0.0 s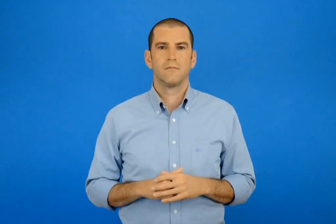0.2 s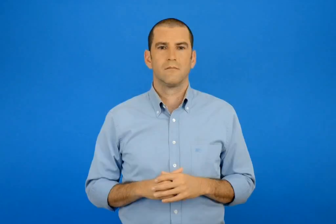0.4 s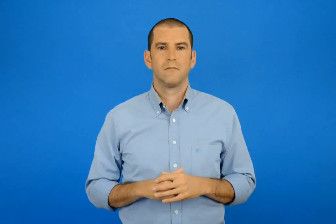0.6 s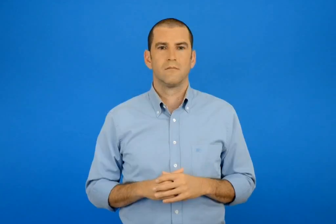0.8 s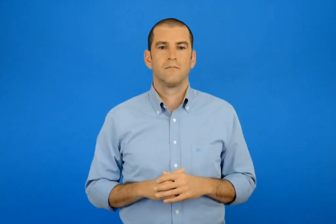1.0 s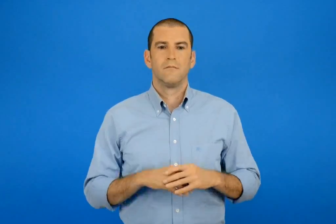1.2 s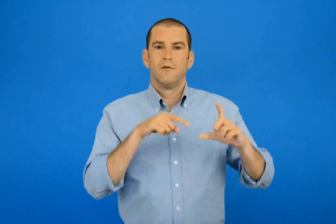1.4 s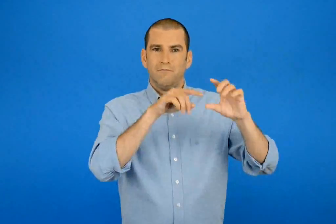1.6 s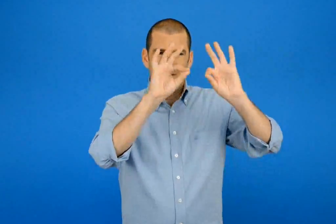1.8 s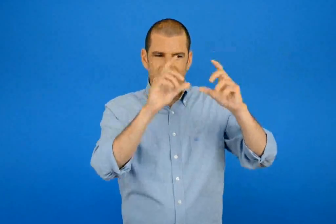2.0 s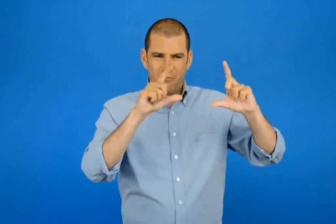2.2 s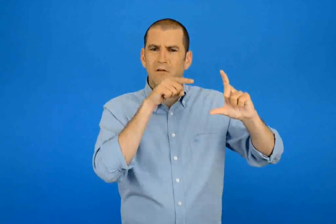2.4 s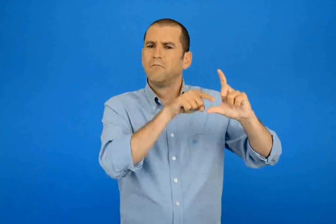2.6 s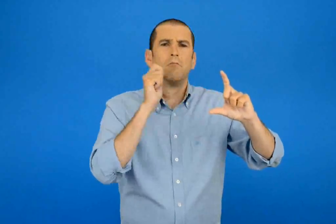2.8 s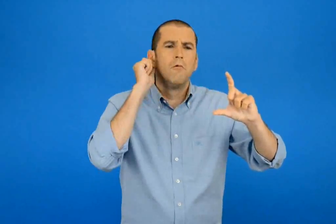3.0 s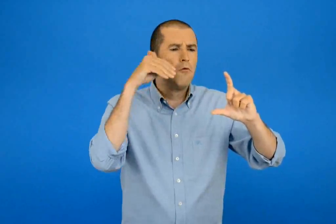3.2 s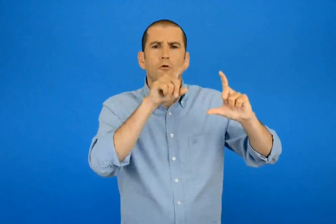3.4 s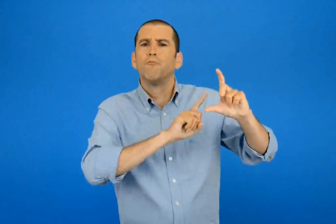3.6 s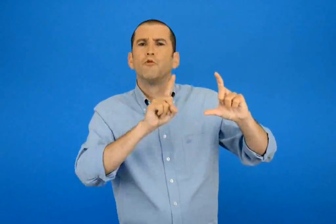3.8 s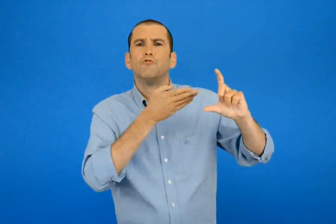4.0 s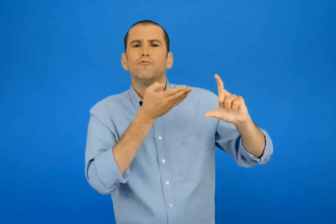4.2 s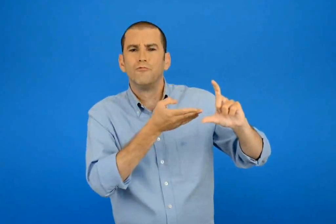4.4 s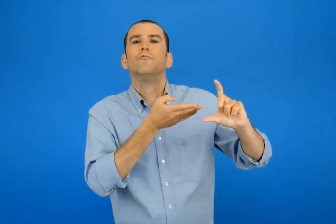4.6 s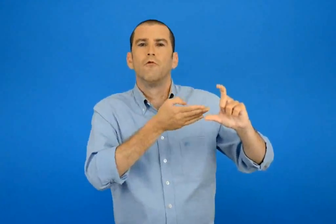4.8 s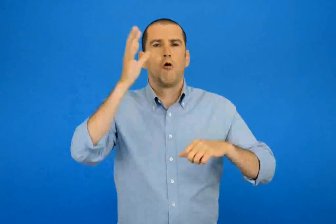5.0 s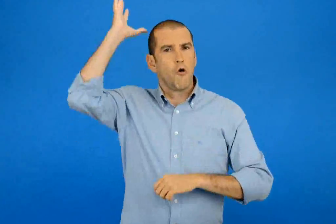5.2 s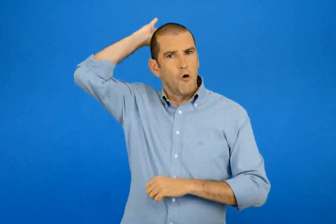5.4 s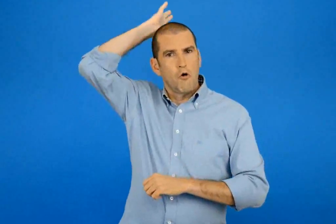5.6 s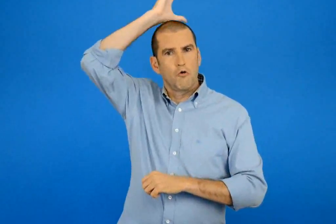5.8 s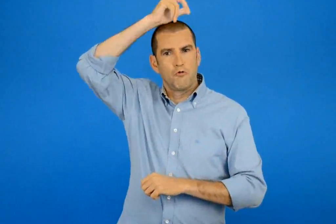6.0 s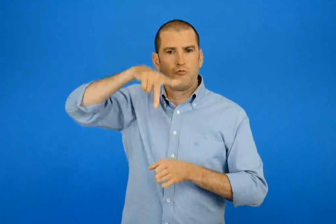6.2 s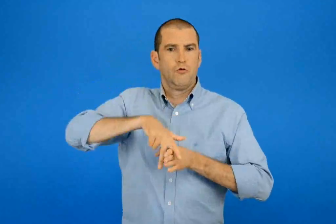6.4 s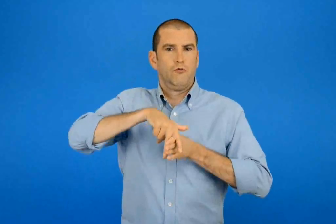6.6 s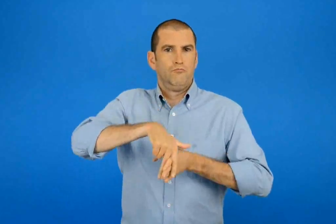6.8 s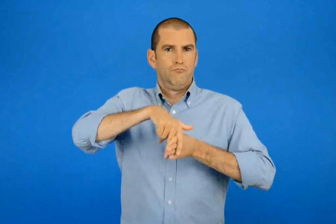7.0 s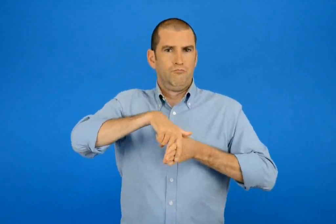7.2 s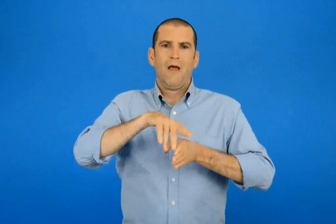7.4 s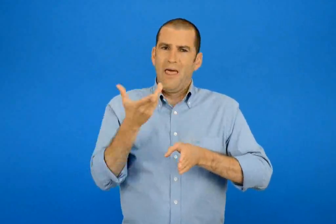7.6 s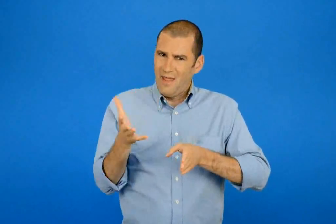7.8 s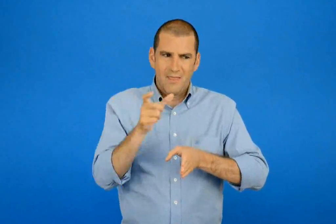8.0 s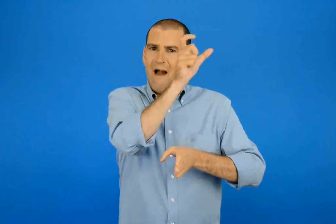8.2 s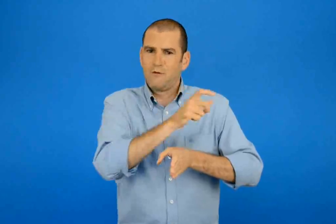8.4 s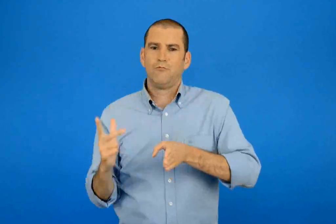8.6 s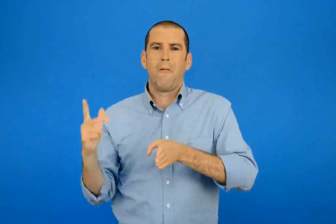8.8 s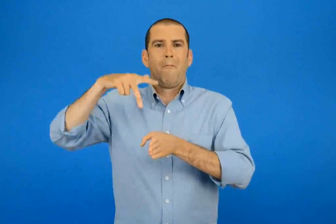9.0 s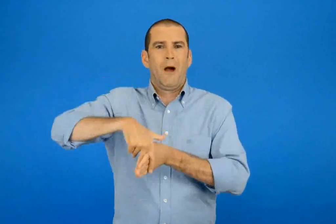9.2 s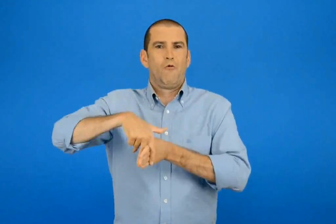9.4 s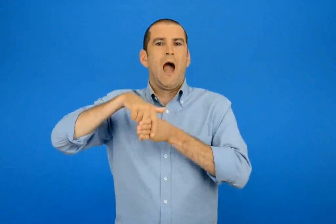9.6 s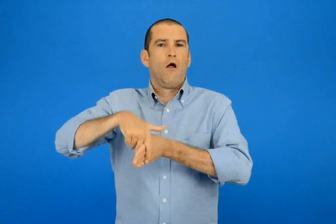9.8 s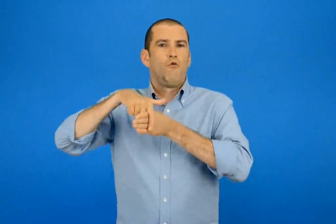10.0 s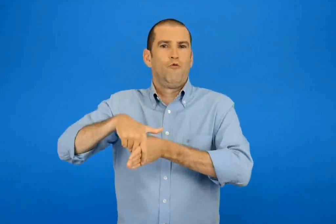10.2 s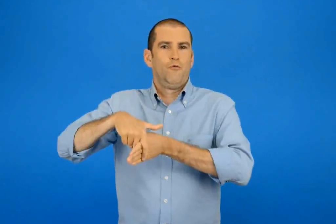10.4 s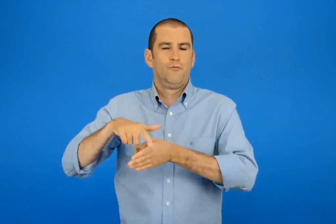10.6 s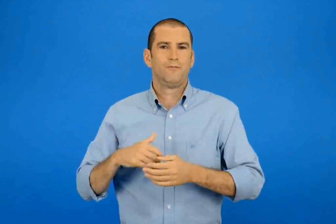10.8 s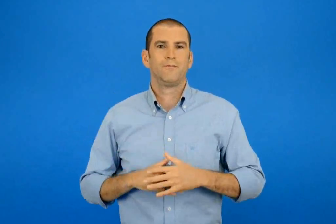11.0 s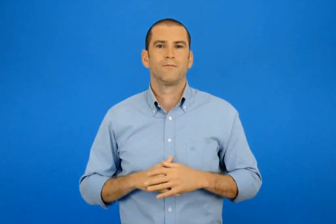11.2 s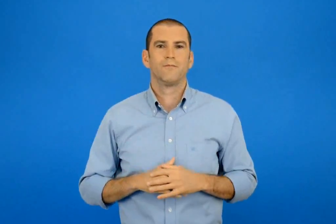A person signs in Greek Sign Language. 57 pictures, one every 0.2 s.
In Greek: η φιγούρα ονομάζεται ο κολοκοτρώνης έφιππος δηλαδή πάνω σε άλογο
